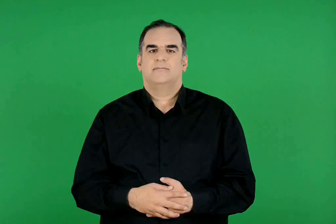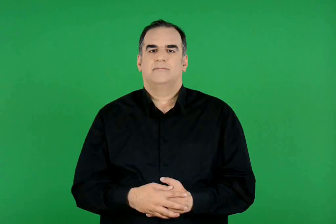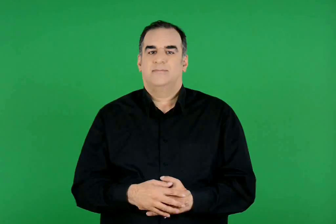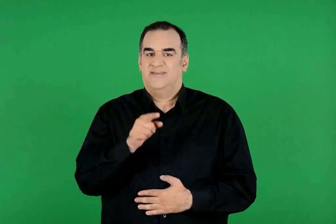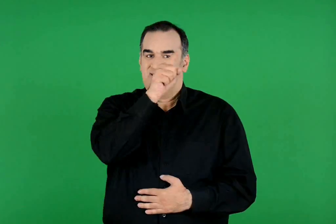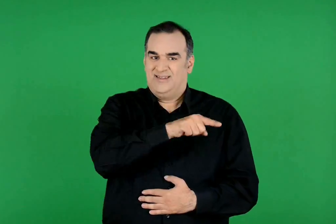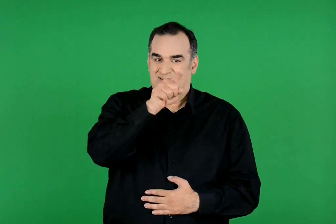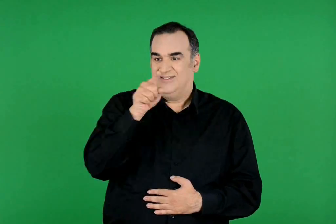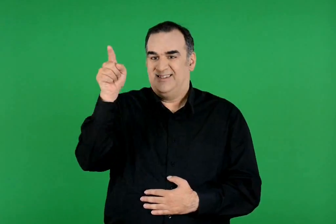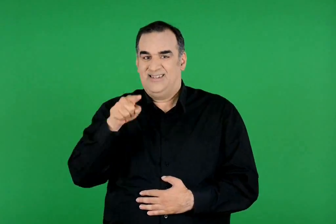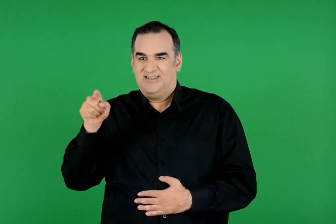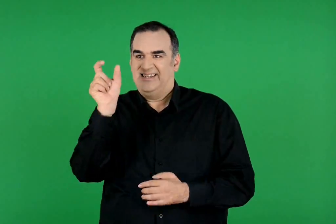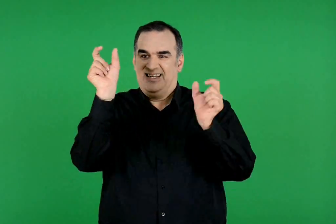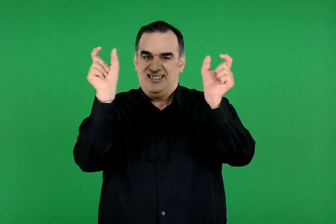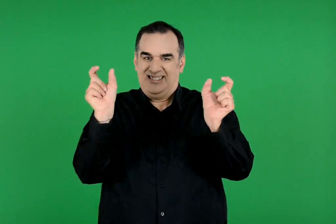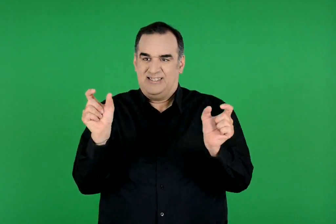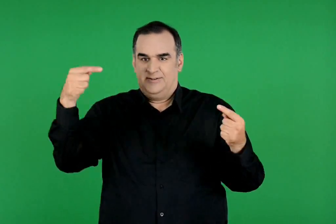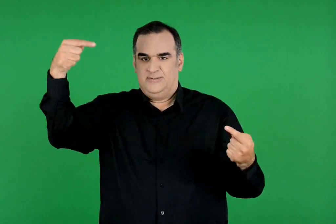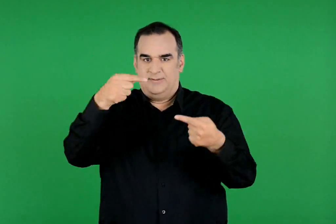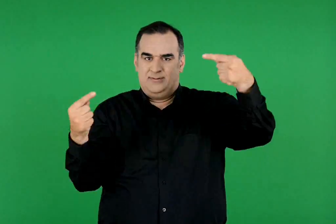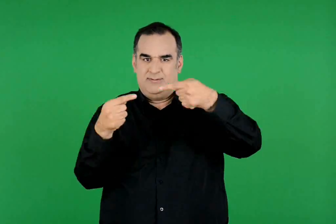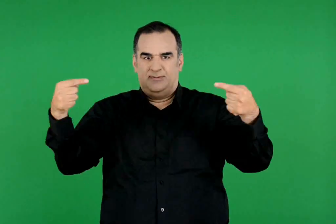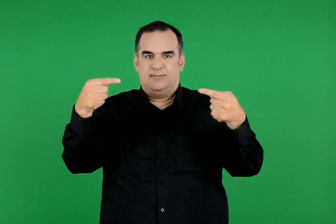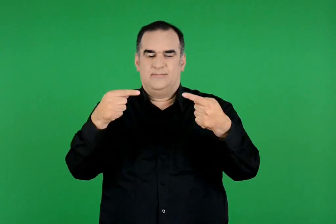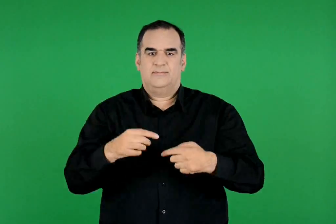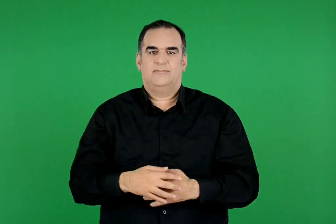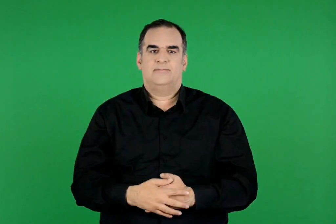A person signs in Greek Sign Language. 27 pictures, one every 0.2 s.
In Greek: αντιστοιχίζουμε τις λέξεις των δύο κύκλων
